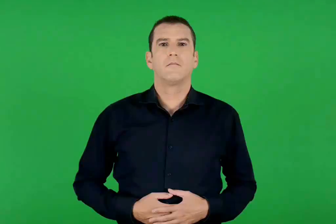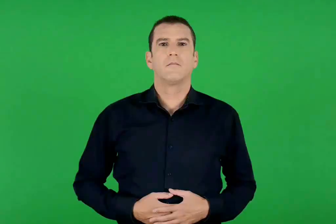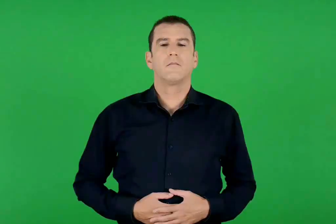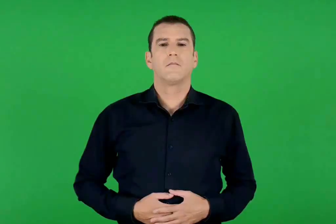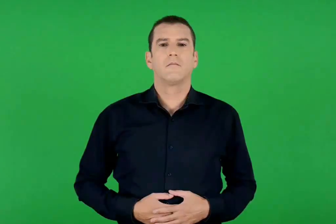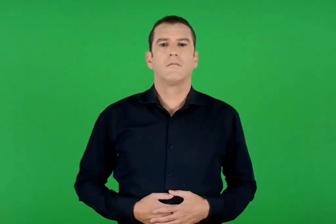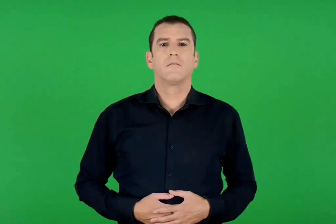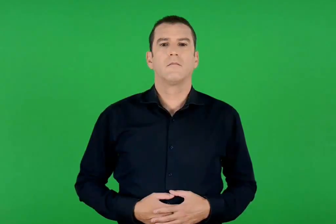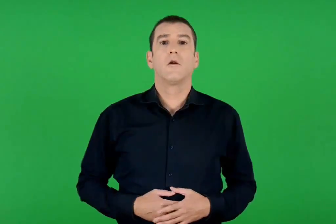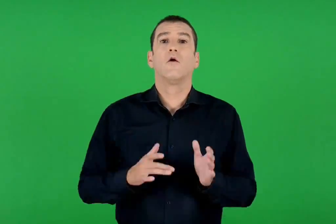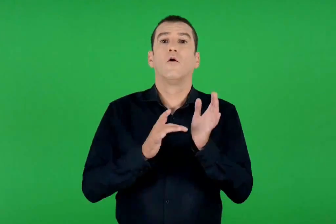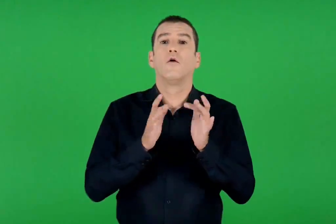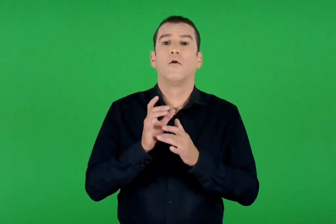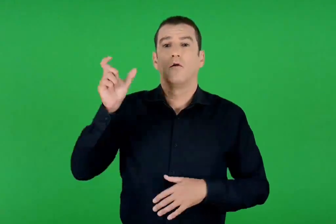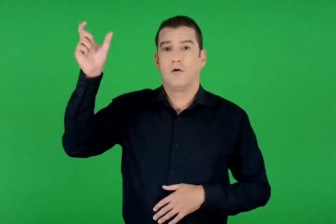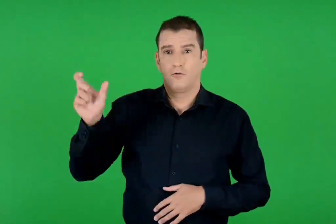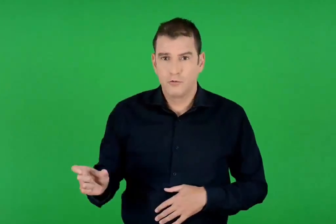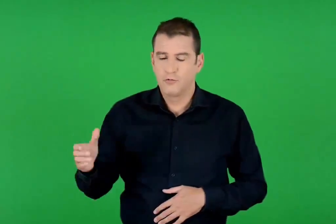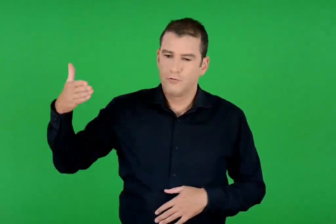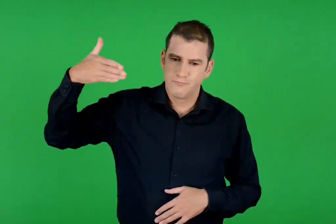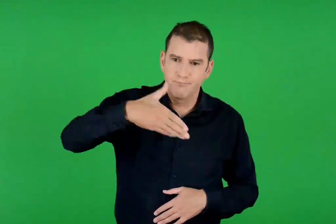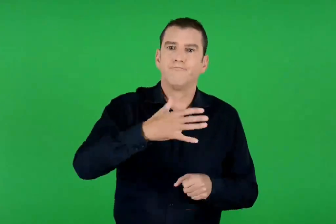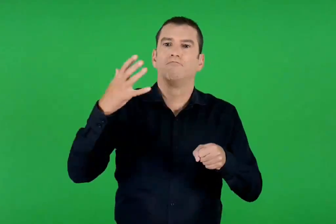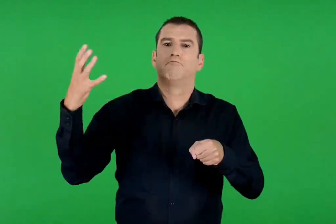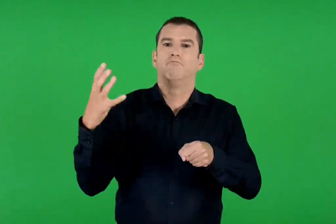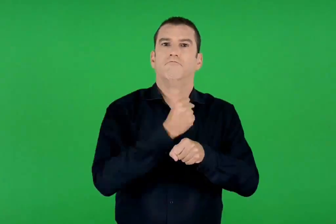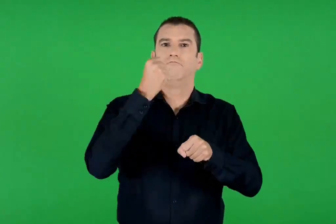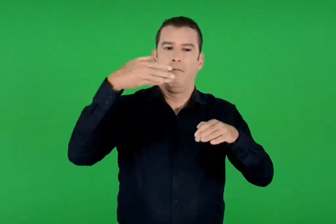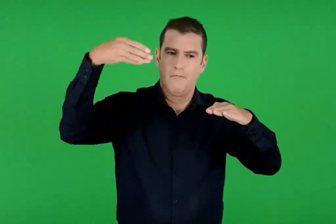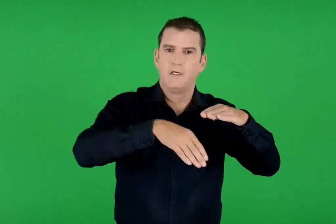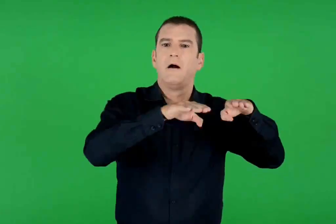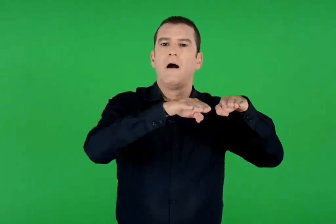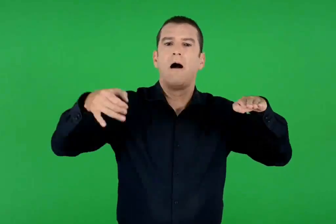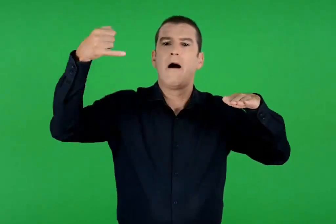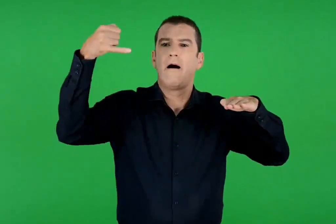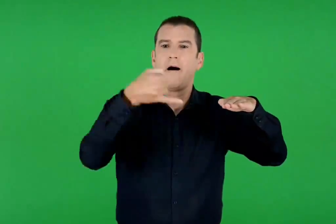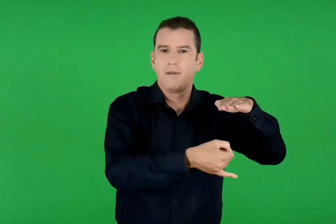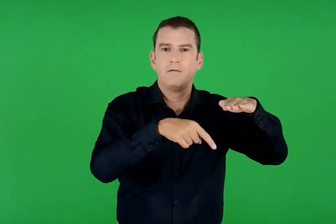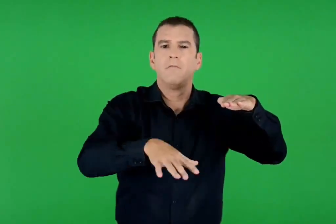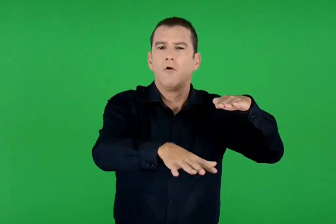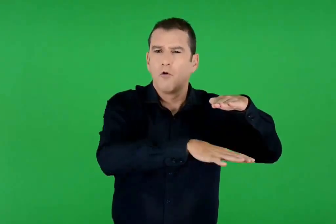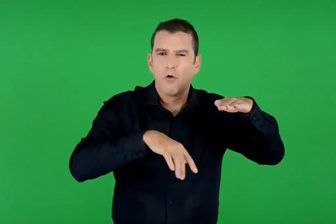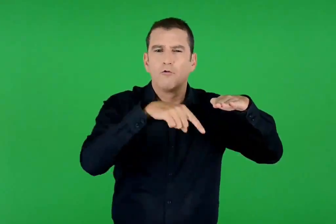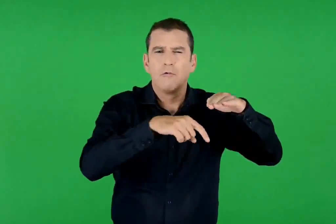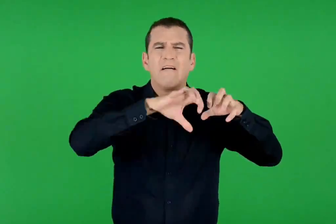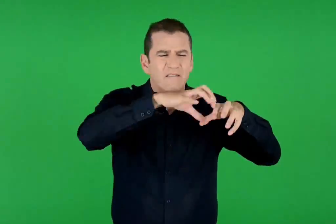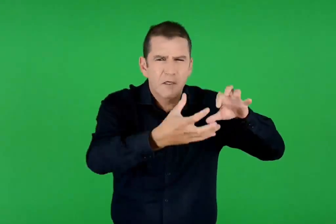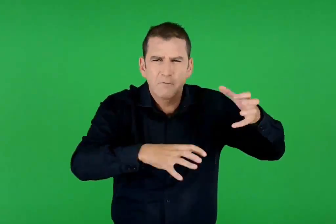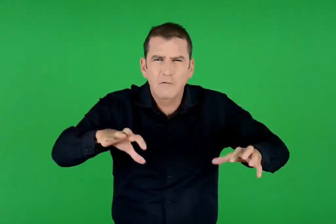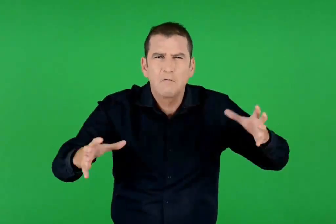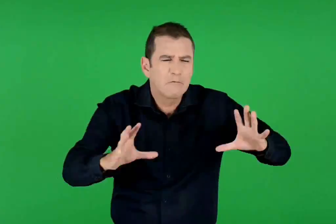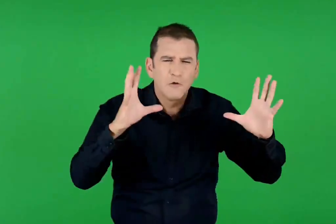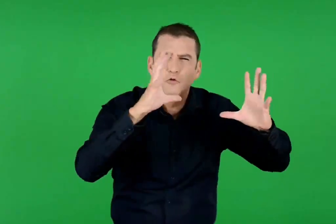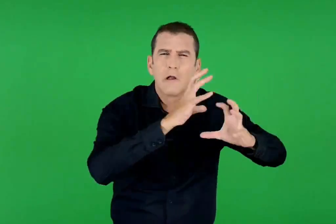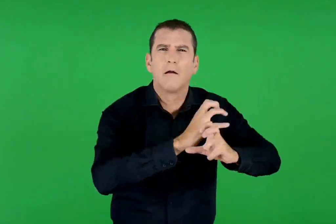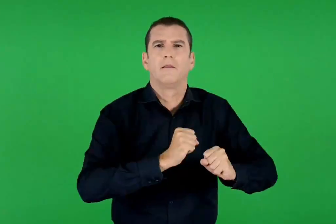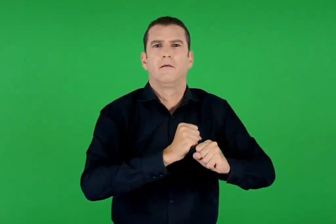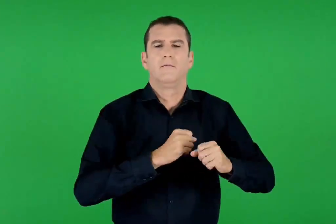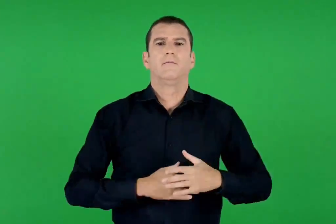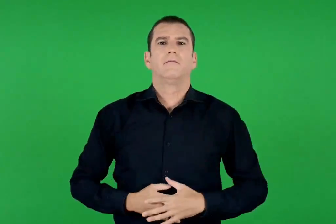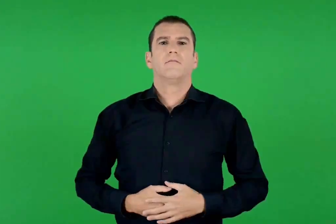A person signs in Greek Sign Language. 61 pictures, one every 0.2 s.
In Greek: ο χριστός μπαίνει θριαμβευτής και νικητής μέσα στον άδη , που είναι ένας χώρος μέσα σε απόκρημνους βράχους και σκοτάδι
